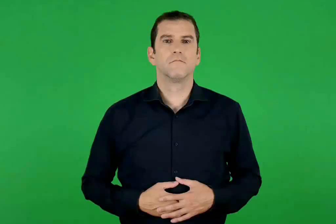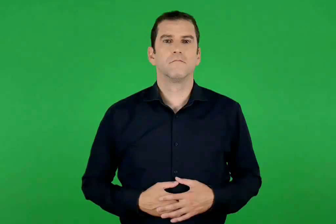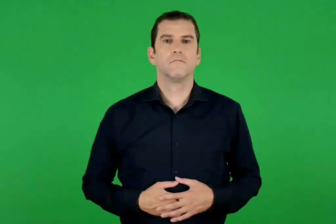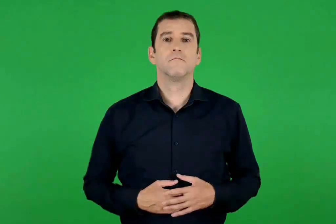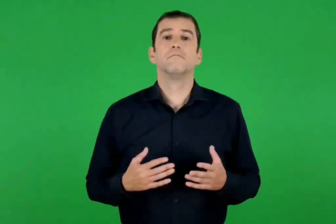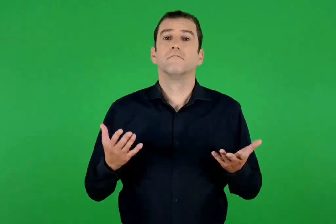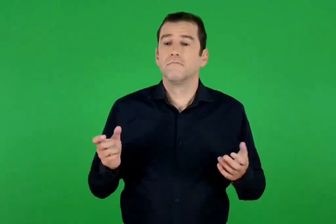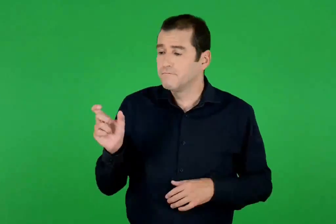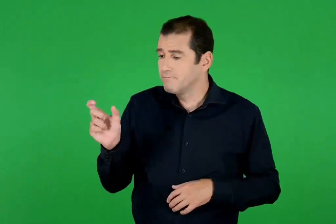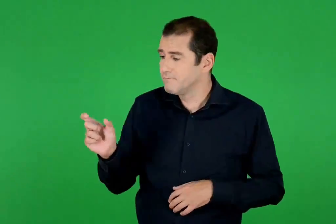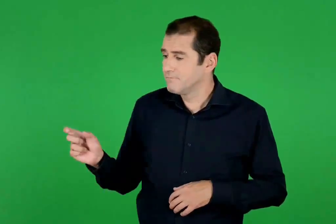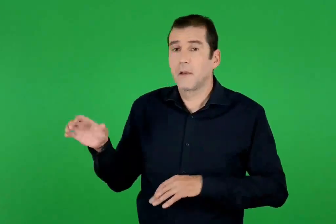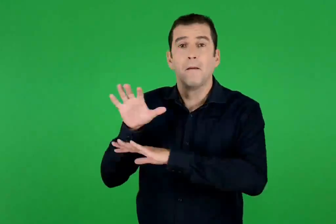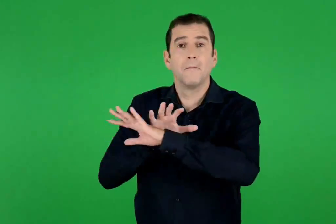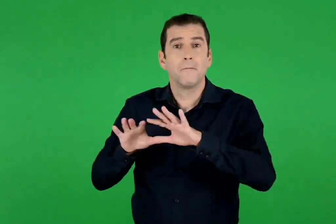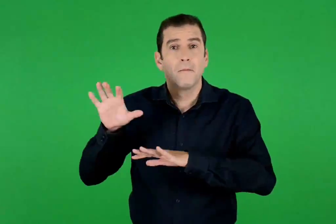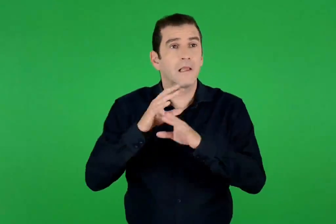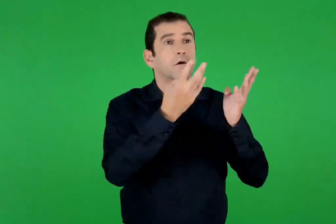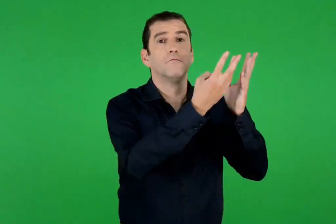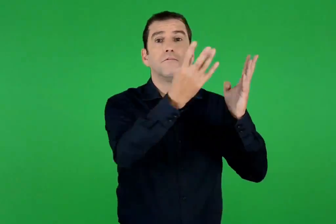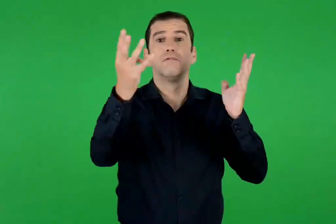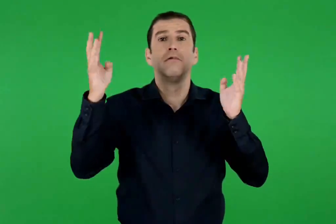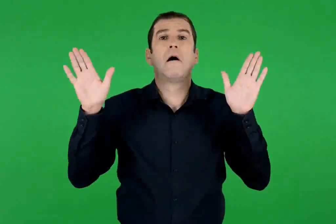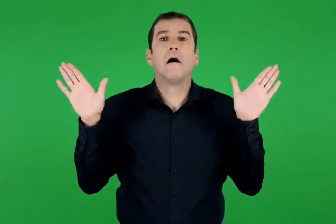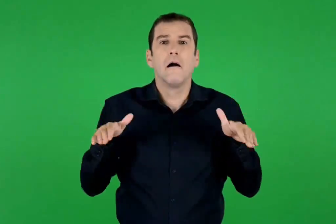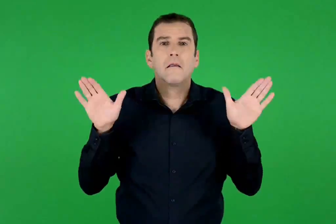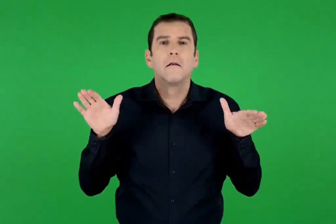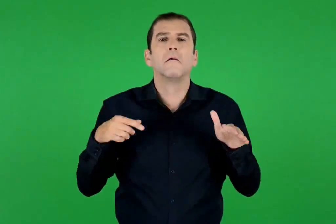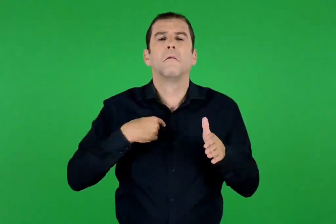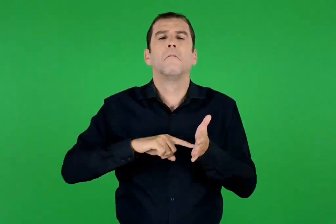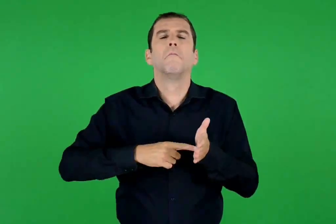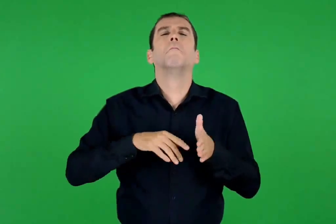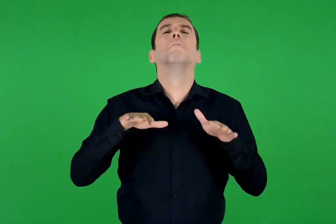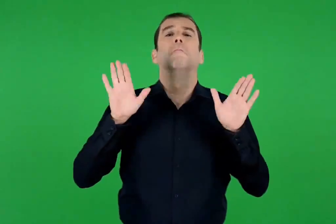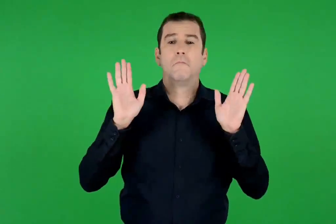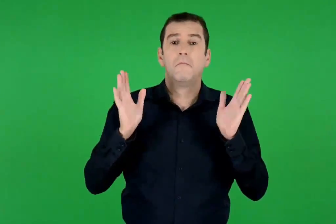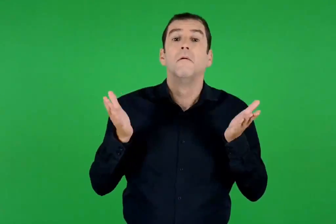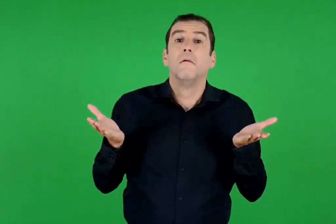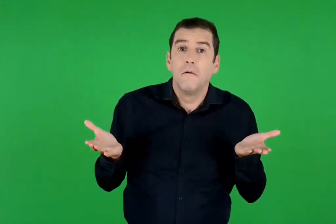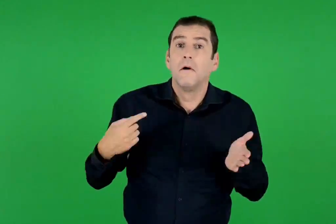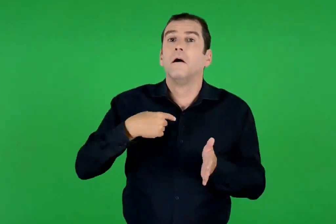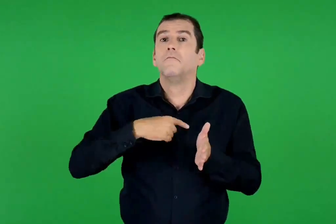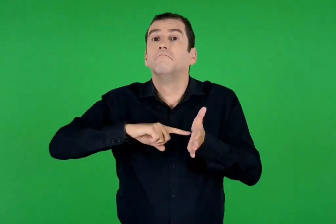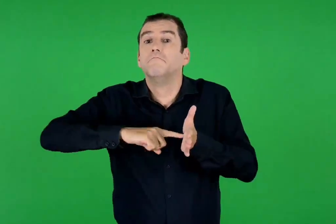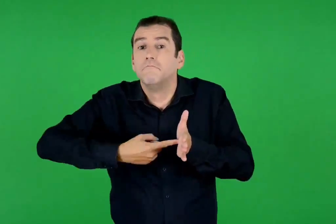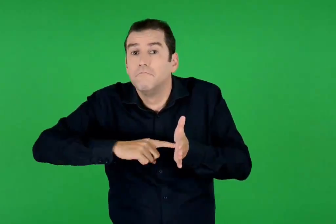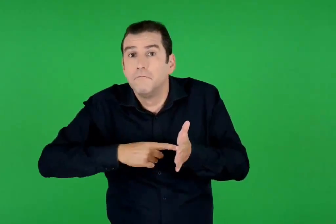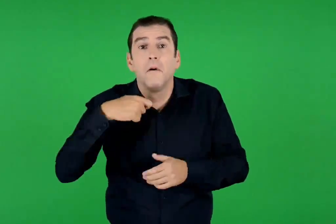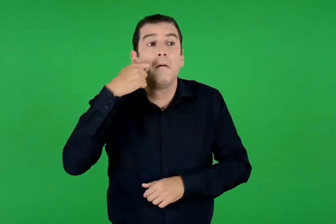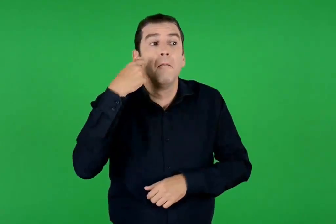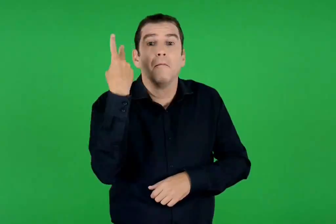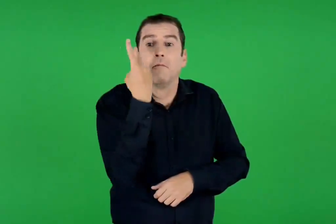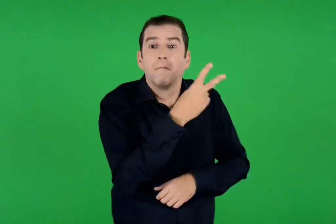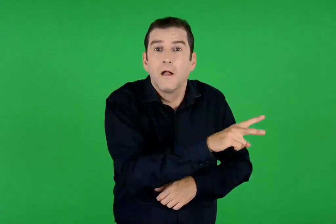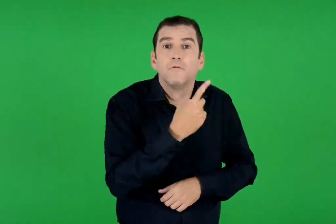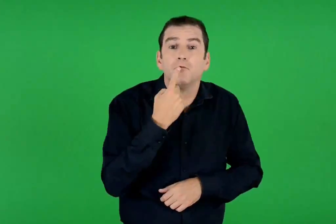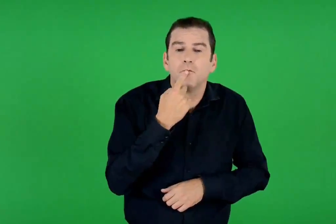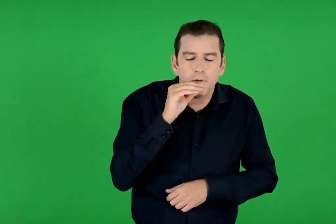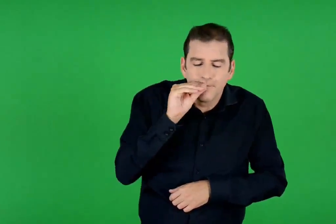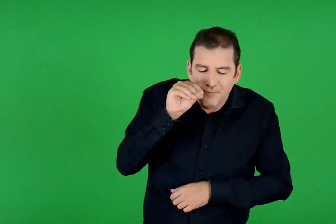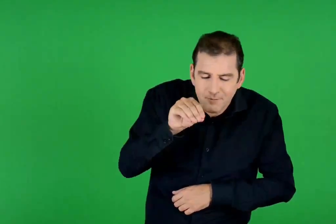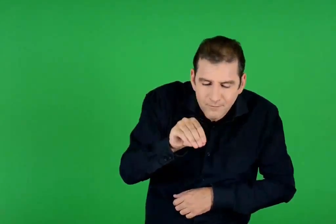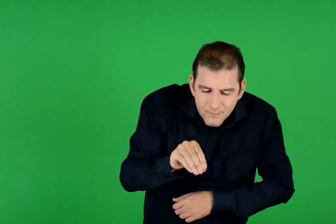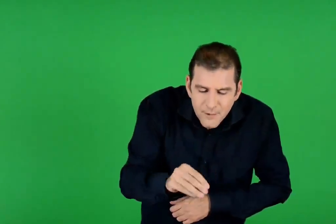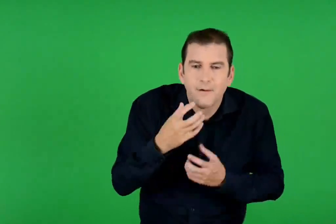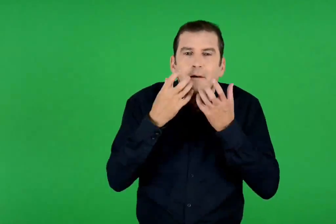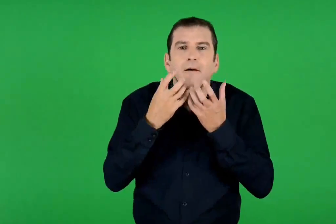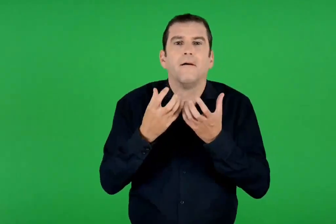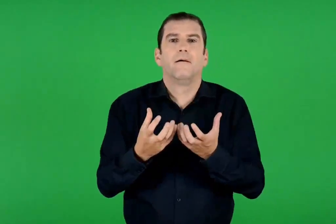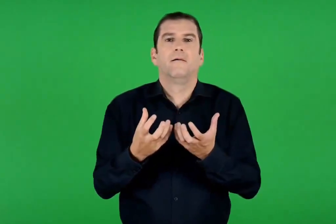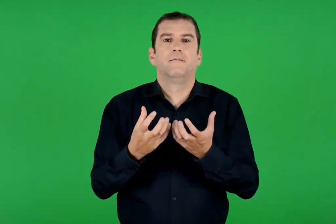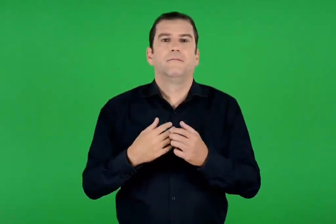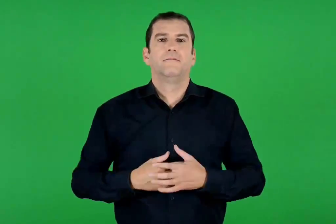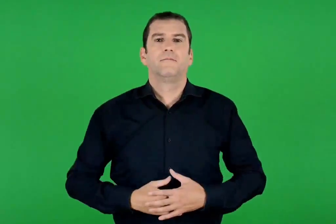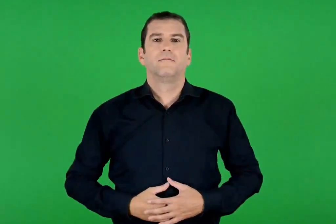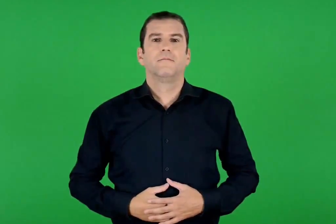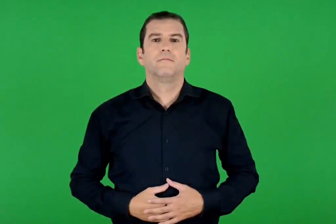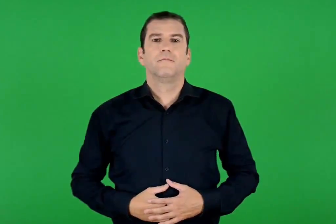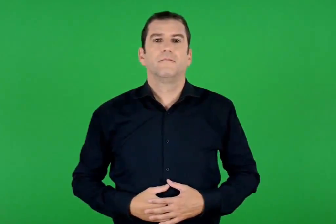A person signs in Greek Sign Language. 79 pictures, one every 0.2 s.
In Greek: μα κι από αγγέλους κι από μάγους , δεν ζήλεψα άλλο πιο πολύ , όσο της μάνας του το στόμα , και το ζεστό ζεστό φιλί
